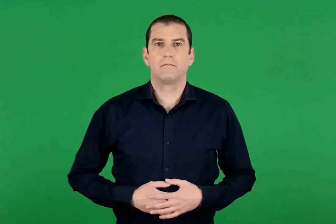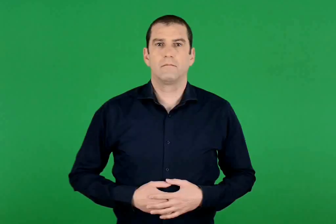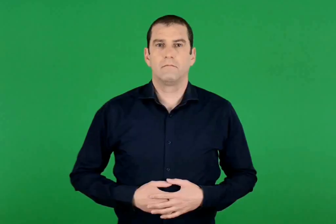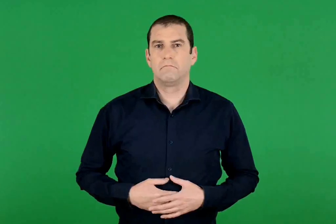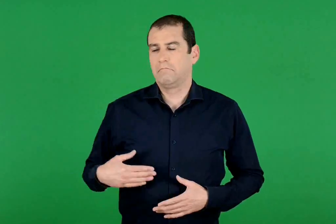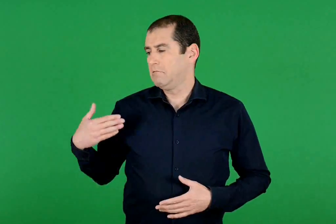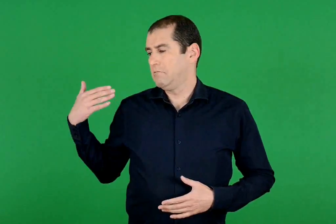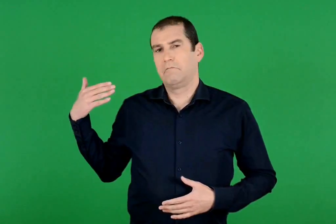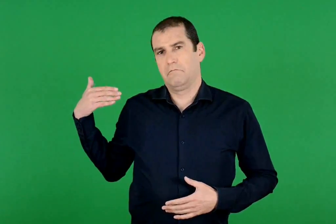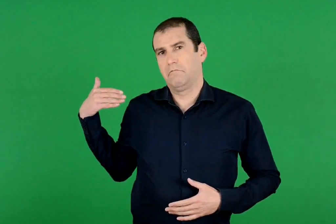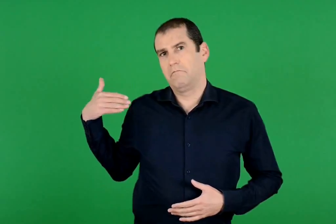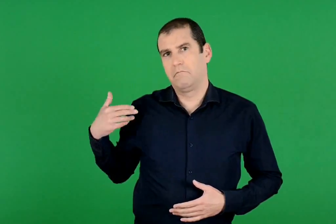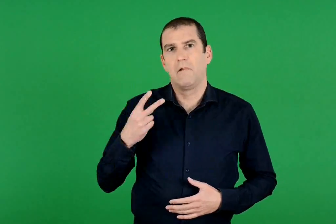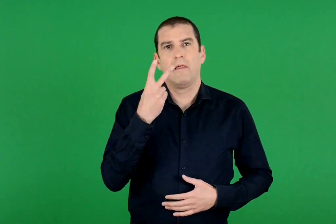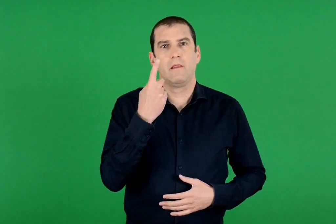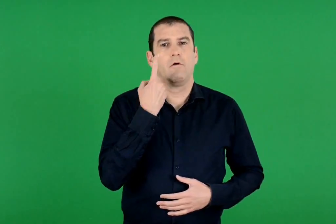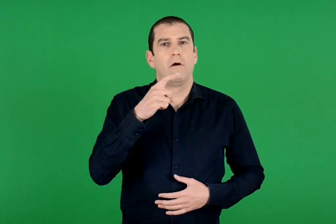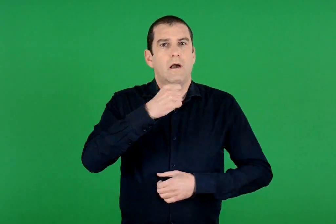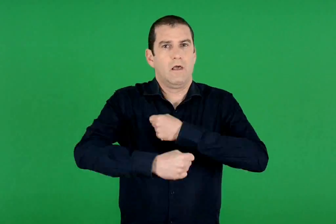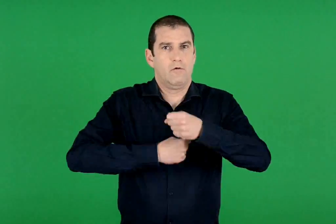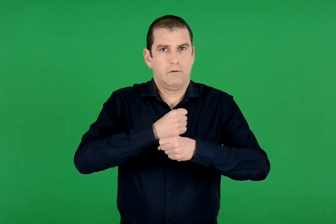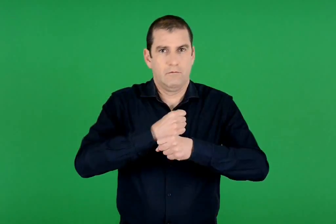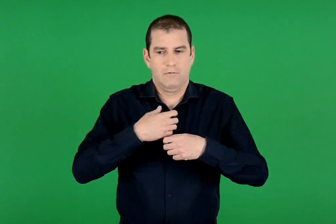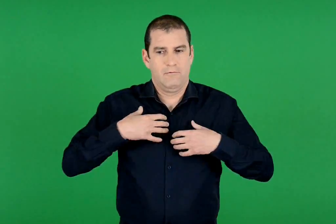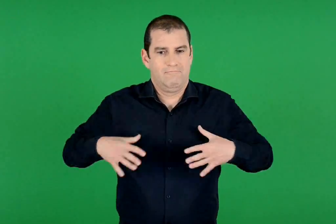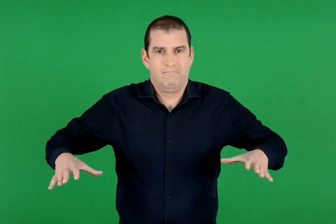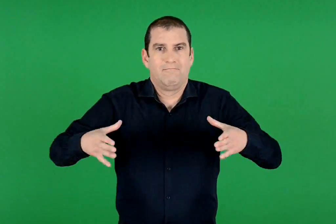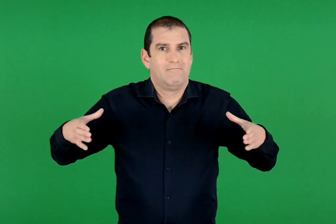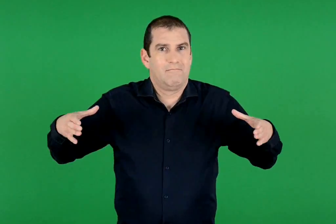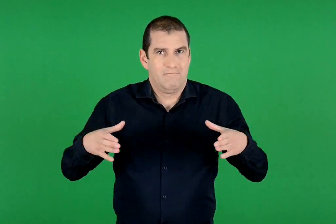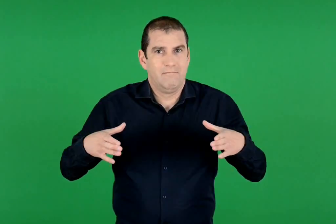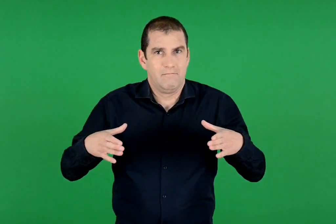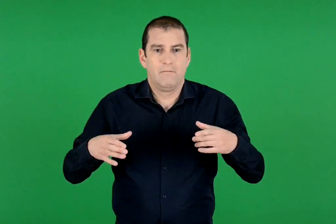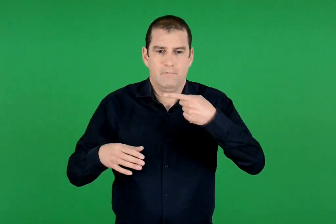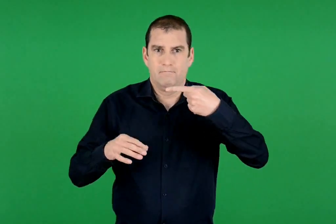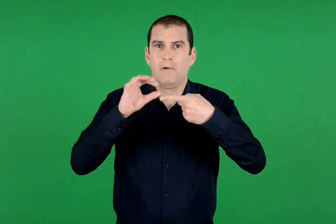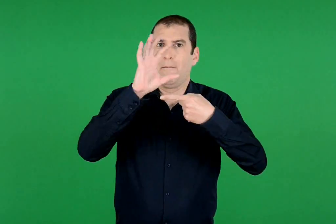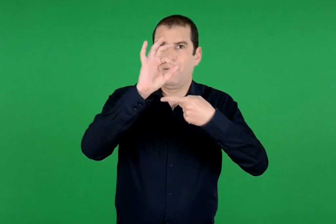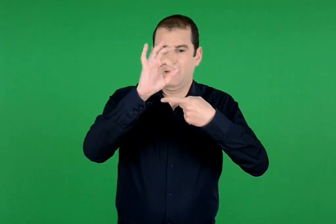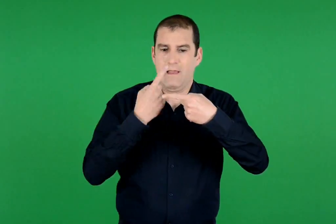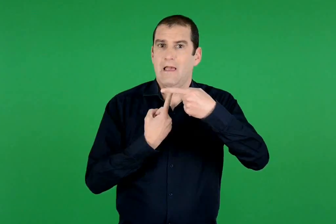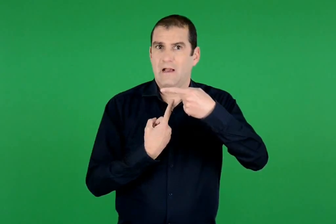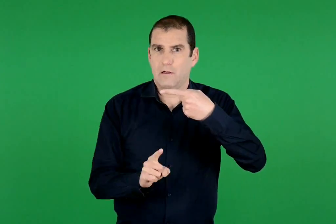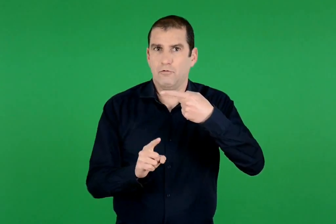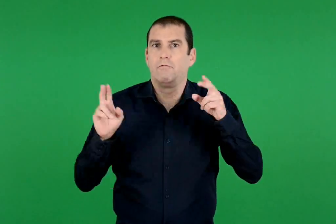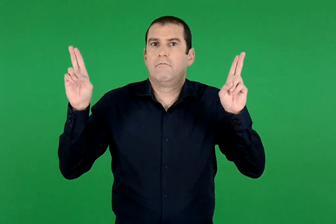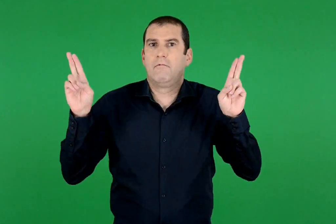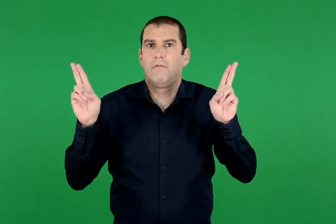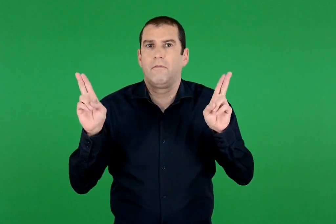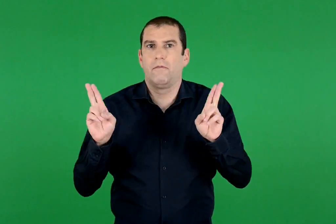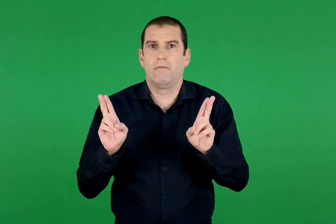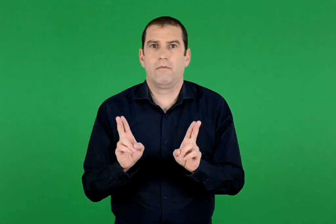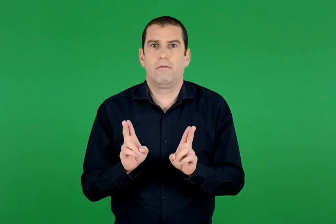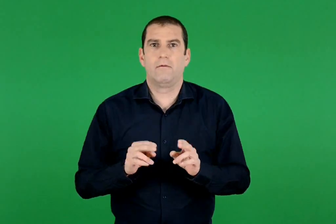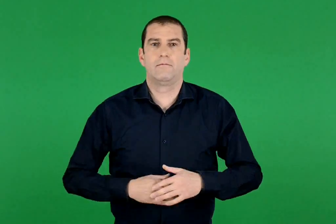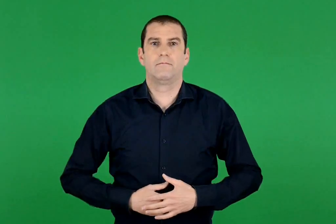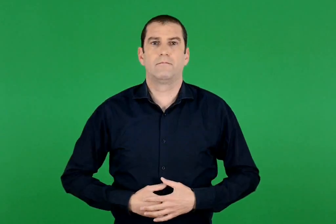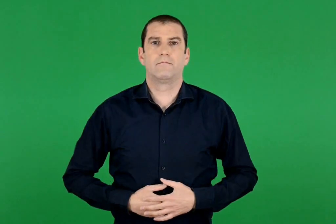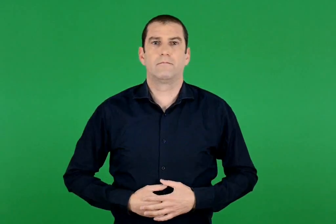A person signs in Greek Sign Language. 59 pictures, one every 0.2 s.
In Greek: τους τελευταίους δύο αιώνες ο πληθυσμός μου μειώθηκε κατά 50/100
